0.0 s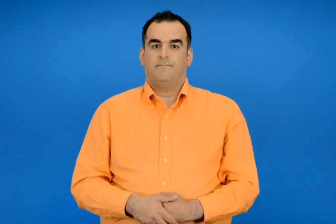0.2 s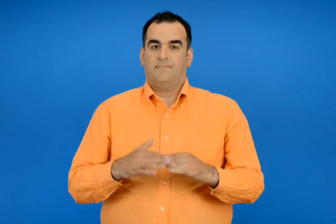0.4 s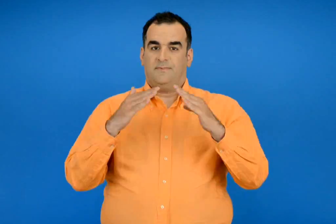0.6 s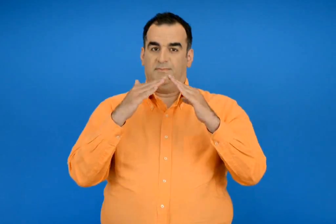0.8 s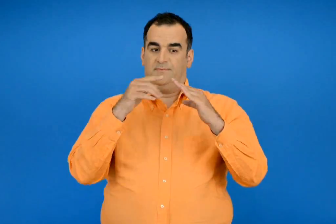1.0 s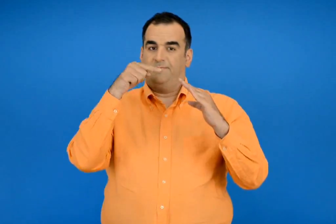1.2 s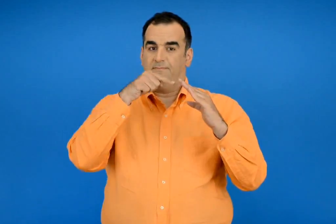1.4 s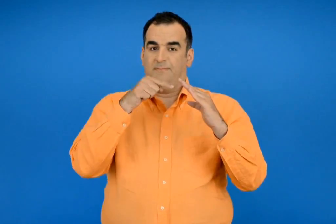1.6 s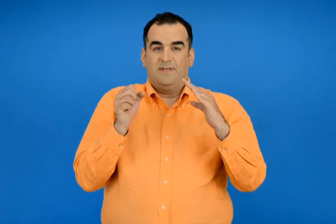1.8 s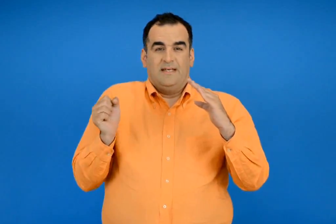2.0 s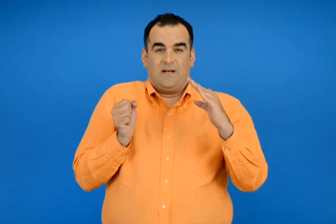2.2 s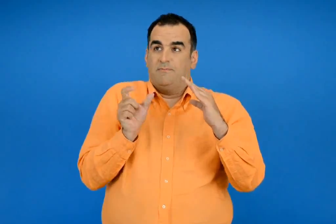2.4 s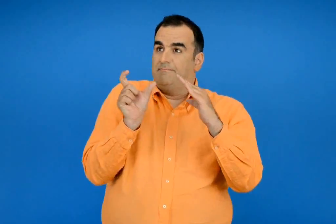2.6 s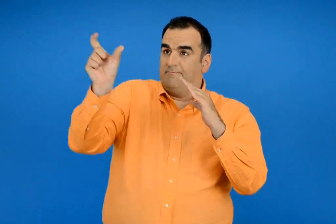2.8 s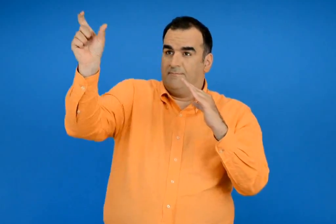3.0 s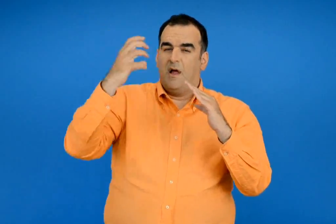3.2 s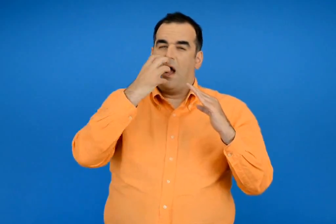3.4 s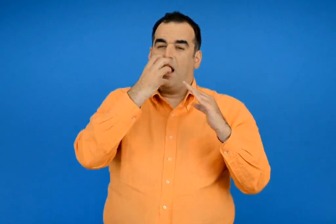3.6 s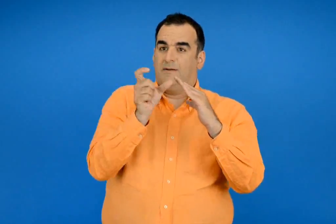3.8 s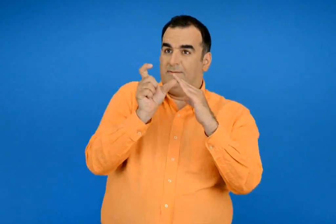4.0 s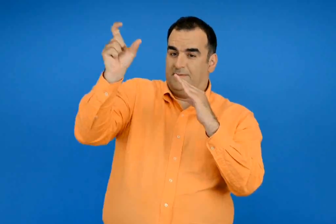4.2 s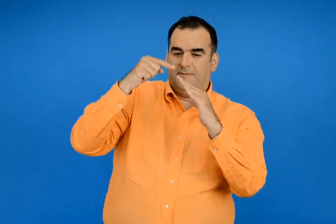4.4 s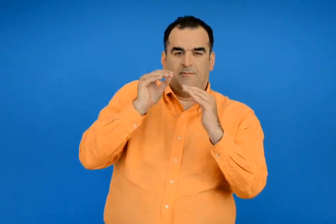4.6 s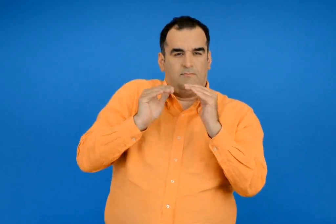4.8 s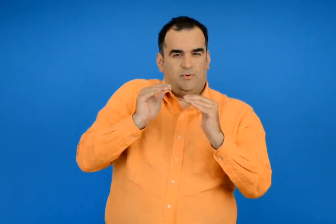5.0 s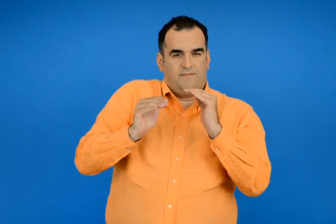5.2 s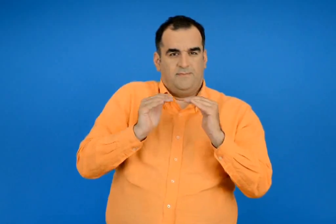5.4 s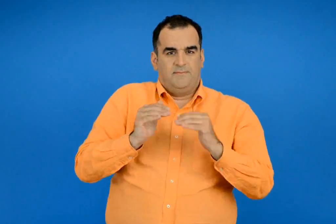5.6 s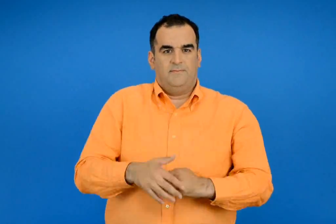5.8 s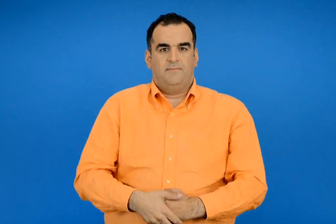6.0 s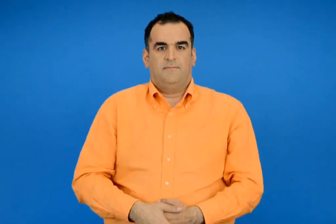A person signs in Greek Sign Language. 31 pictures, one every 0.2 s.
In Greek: τα σπίτια μας προστατεύουν από το κρύο και από τη ζεστή
